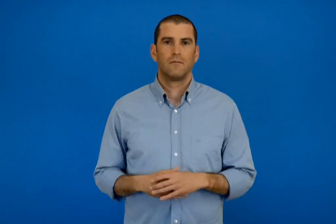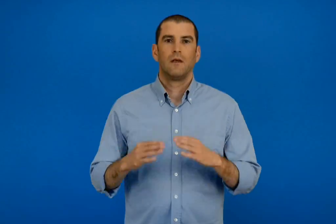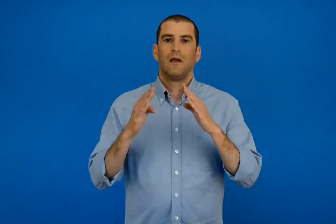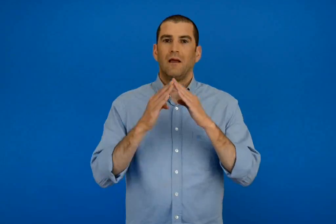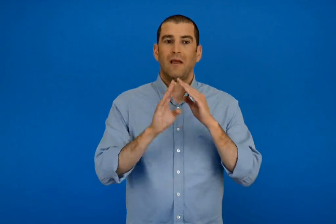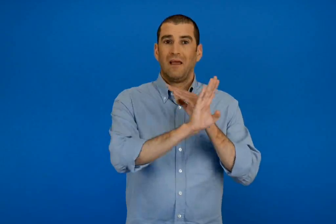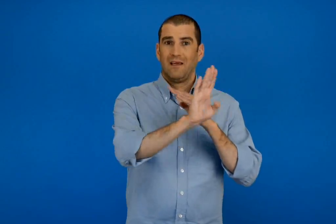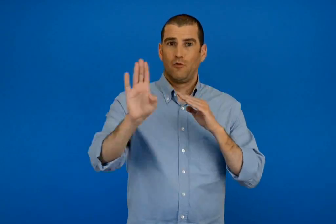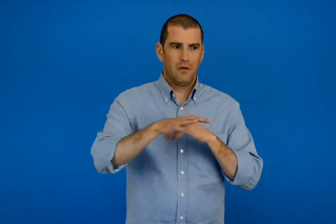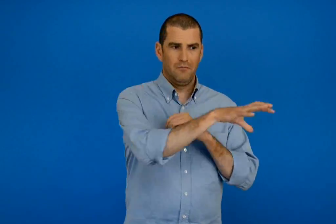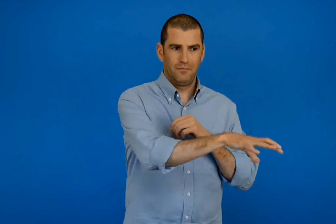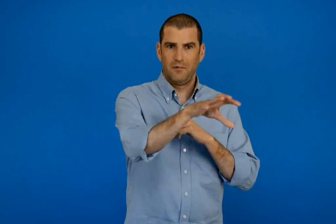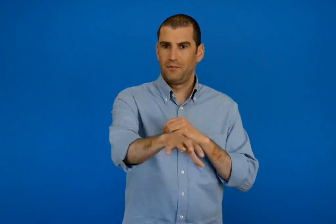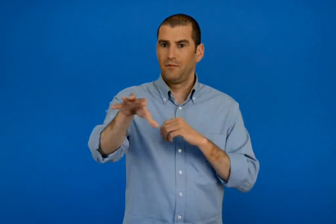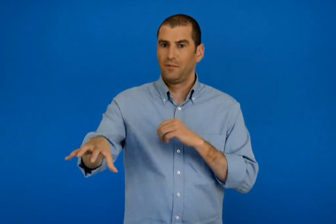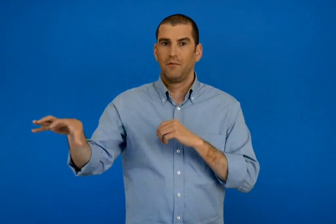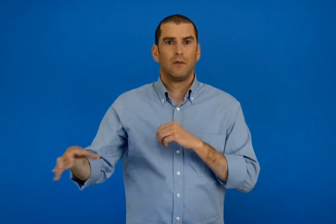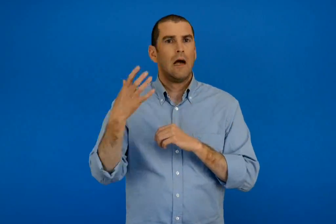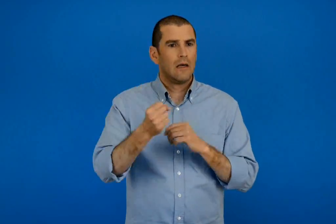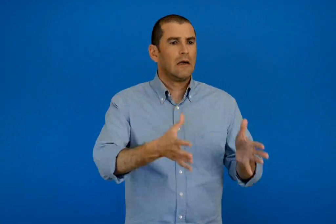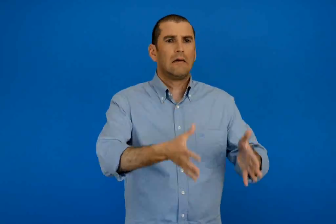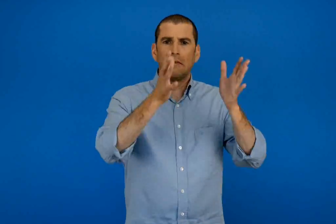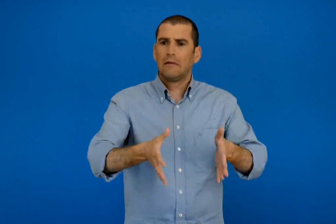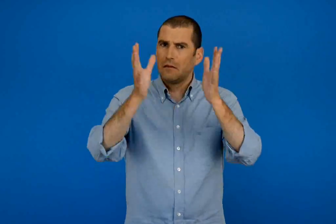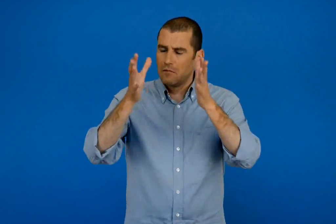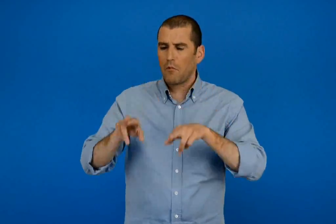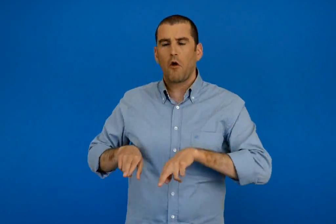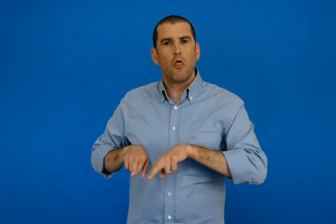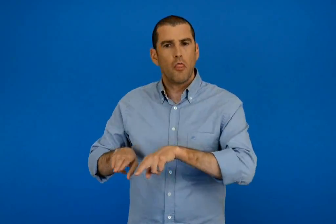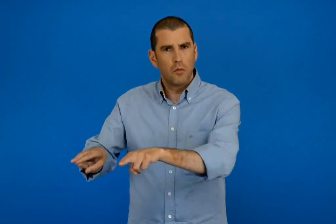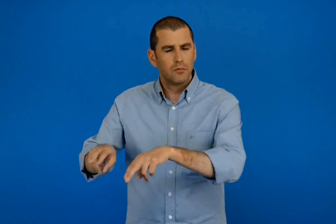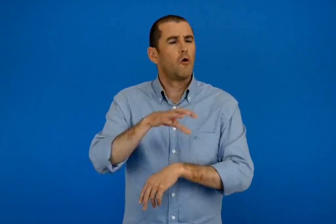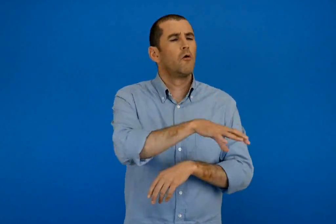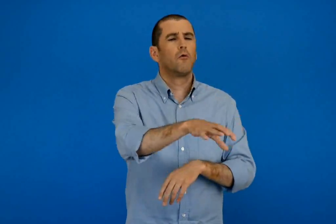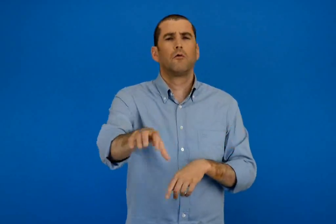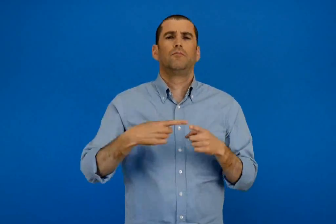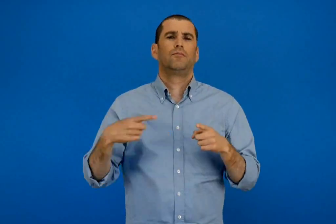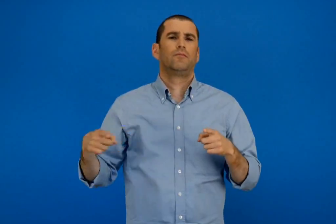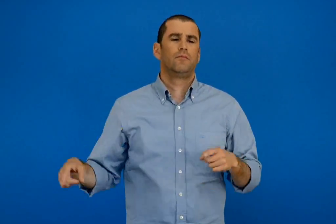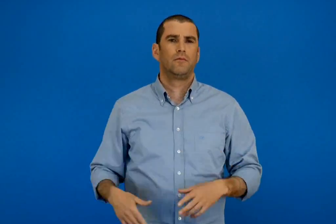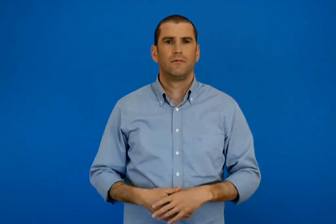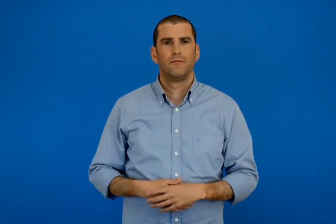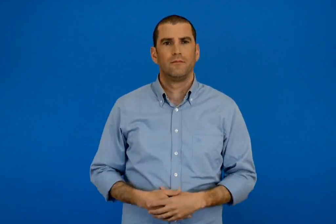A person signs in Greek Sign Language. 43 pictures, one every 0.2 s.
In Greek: κάθε γειτονιά έχει κτίρια δρόμους και άλλους χώρους
